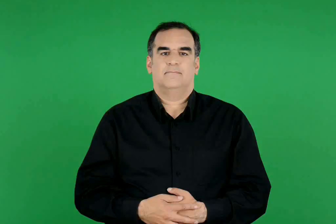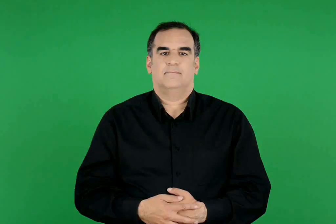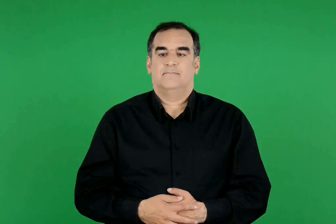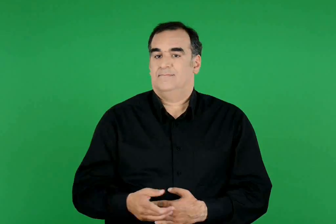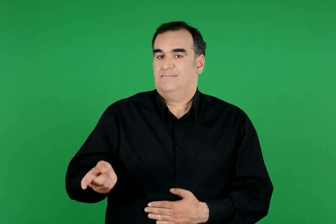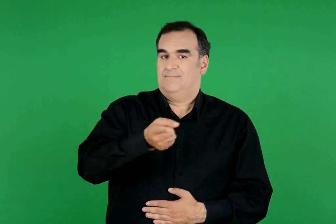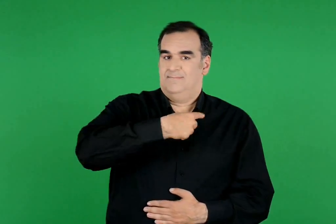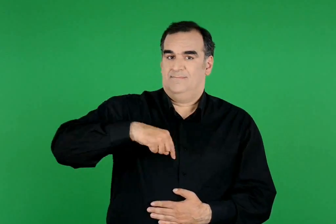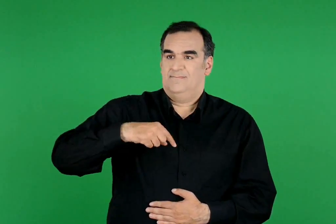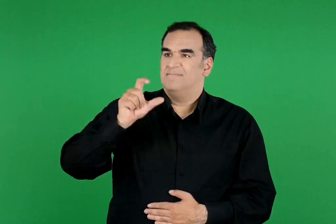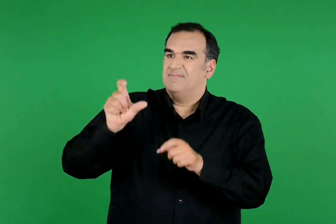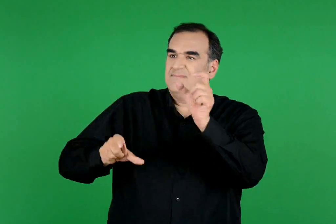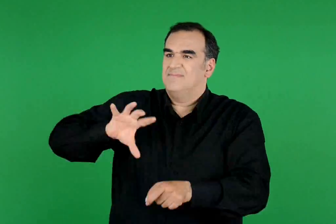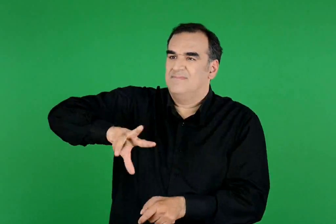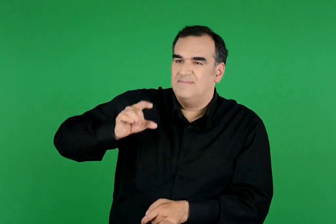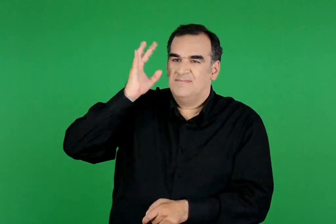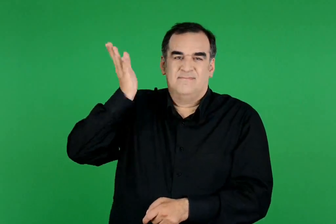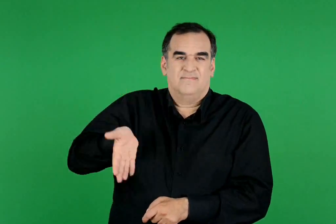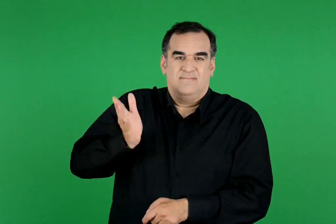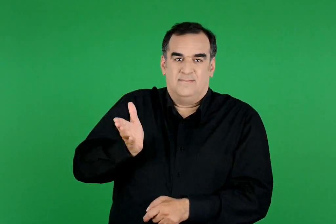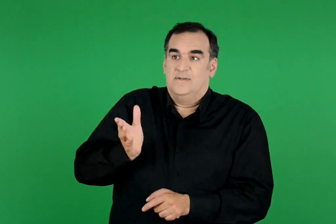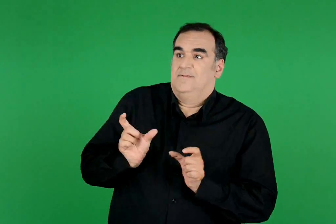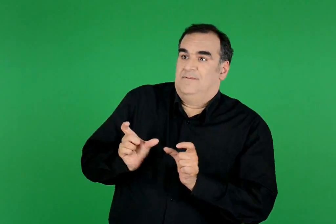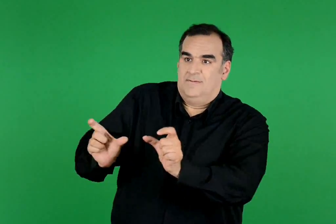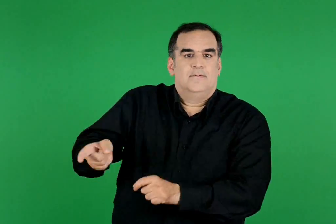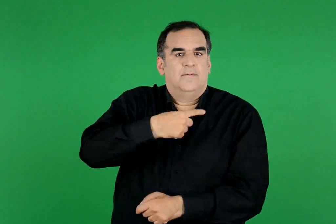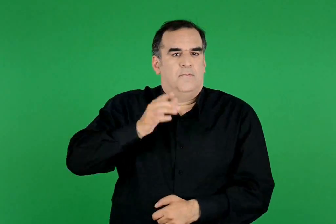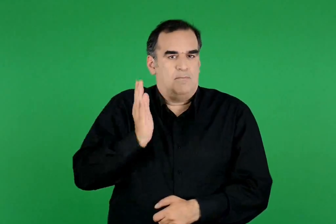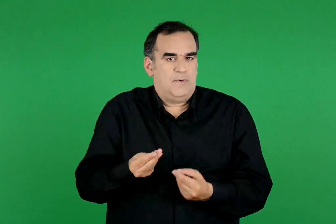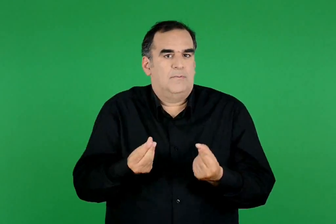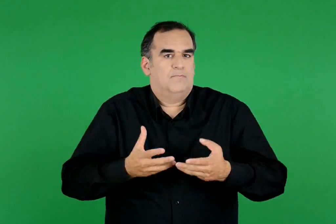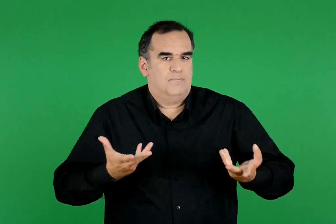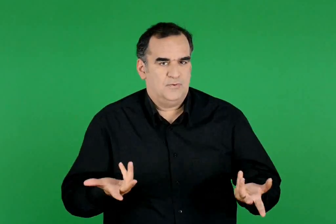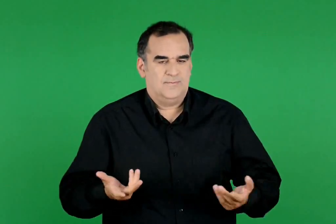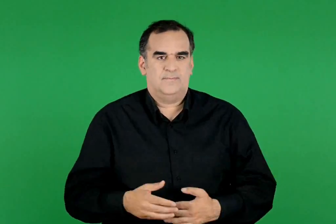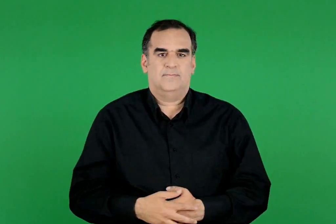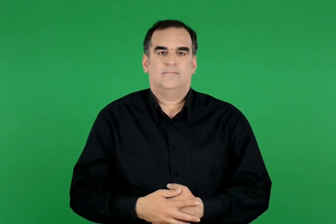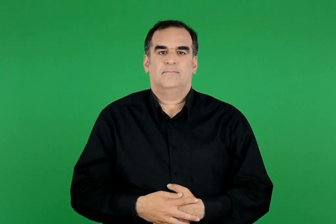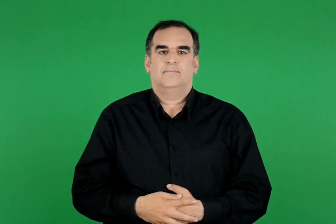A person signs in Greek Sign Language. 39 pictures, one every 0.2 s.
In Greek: να προστατευτούμε από τους κακοποιούς ;
